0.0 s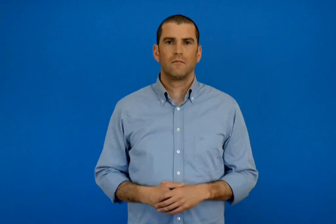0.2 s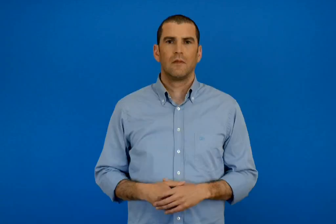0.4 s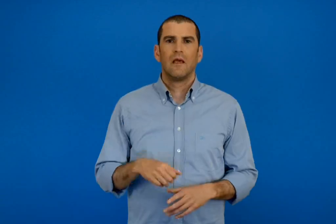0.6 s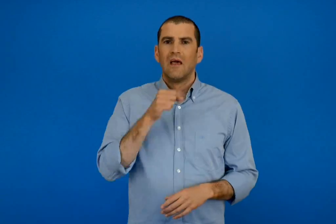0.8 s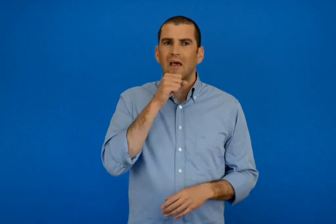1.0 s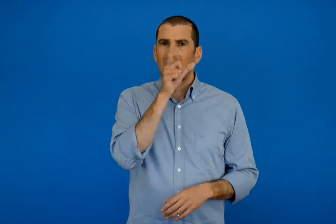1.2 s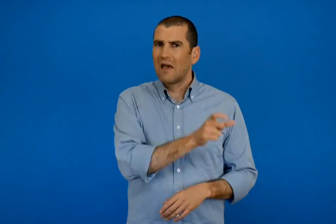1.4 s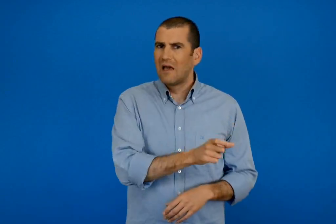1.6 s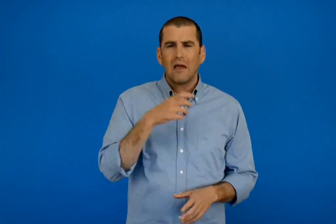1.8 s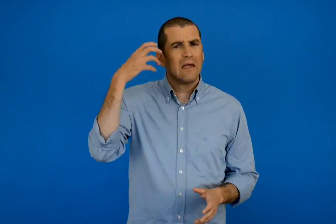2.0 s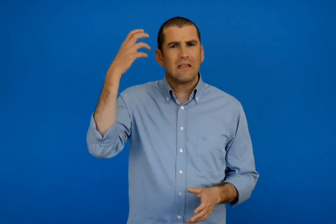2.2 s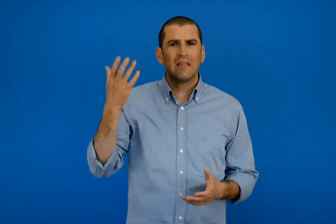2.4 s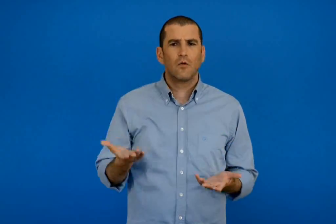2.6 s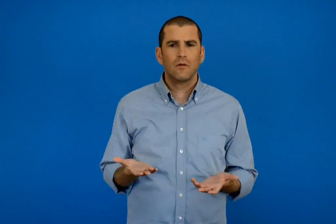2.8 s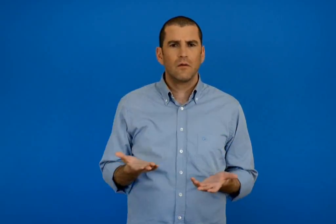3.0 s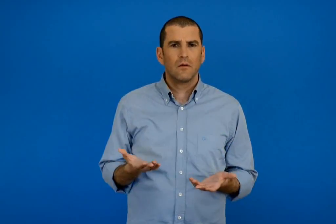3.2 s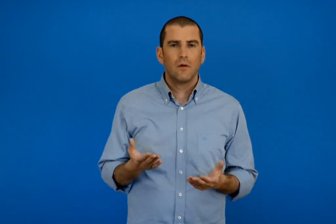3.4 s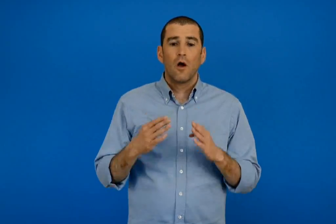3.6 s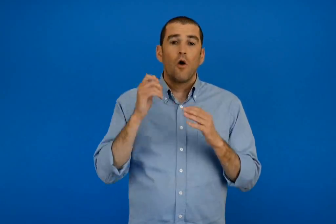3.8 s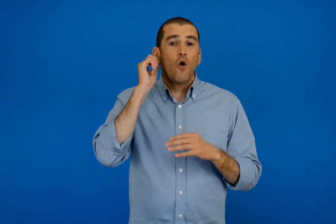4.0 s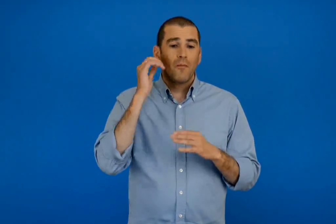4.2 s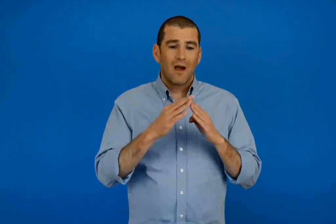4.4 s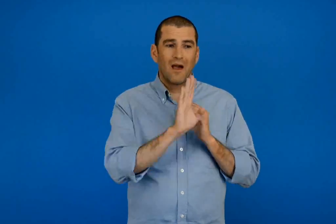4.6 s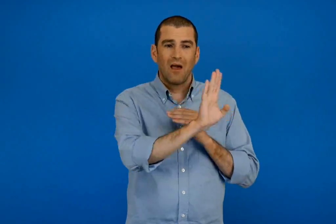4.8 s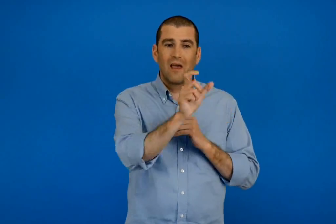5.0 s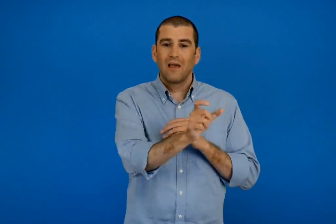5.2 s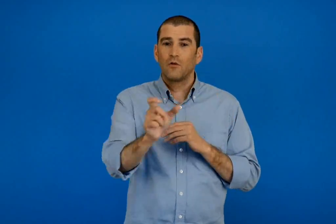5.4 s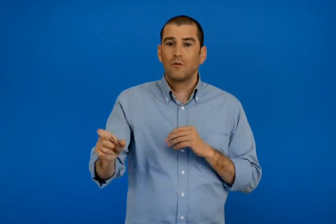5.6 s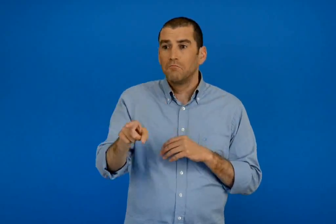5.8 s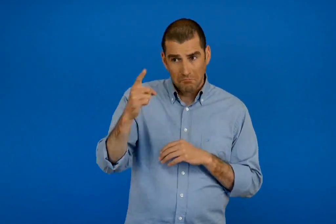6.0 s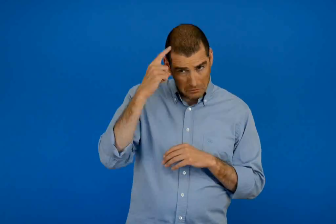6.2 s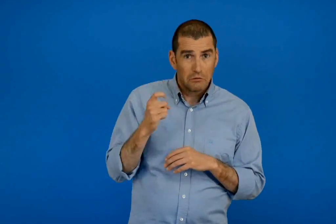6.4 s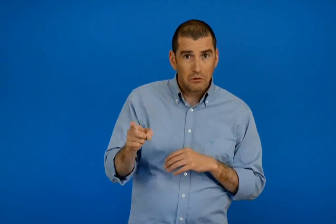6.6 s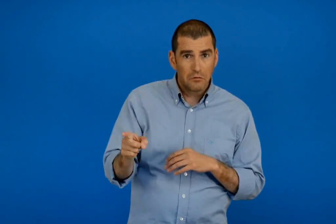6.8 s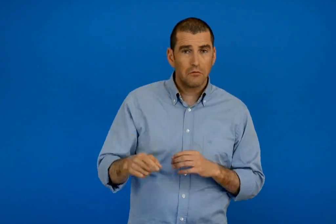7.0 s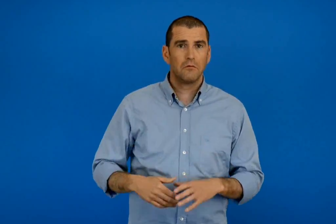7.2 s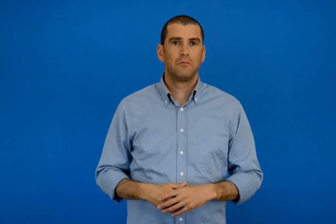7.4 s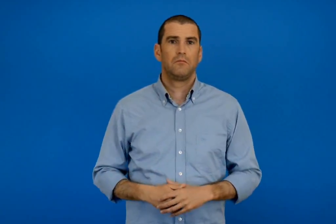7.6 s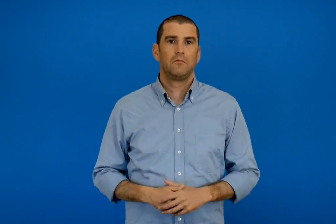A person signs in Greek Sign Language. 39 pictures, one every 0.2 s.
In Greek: τι εννοεί η γιαγιά ; ποια ονόματα γειτόνων σου γνωρίζεις ;
